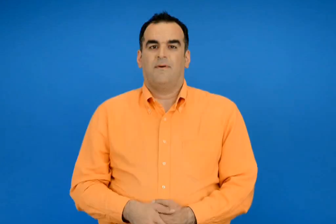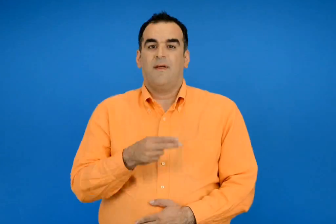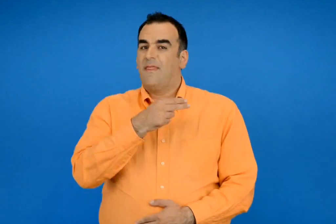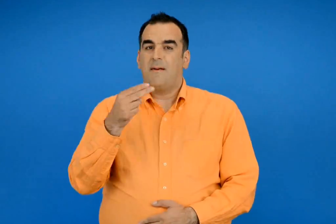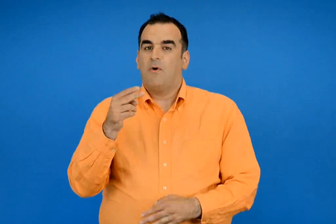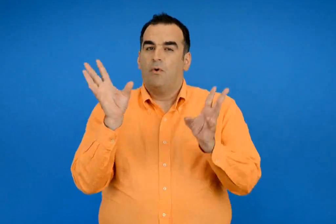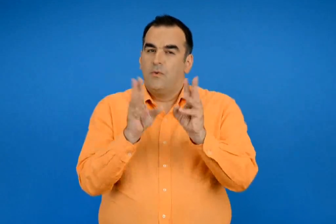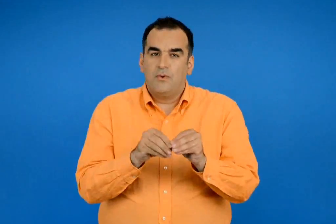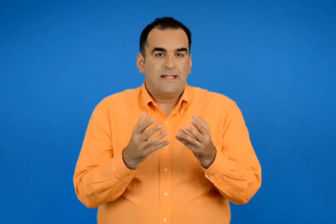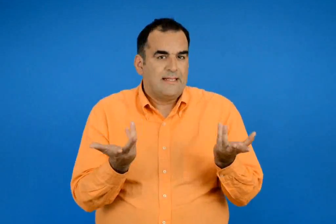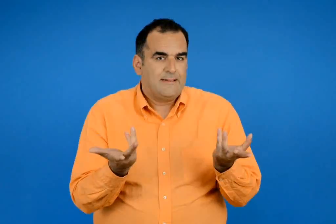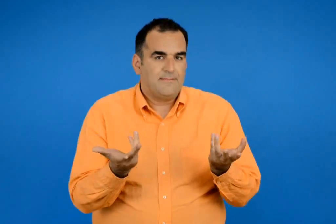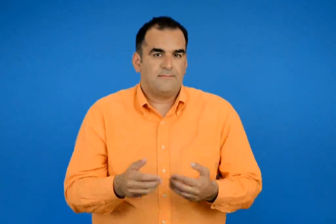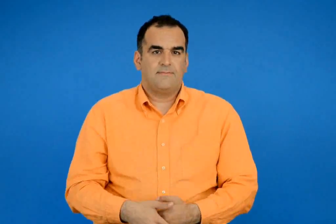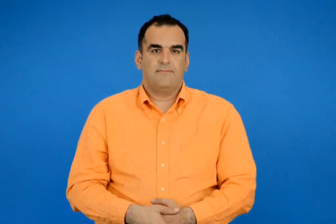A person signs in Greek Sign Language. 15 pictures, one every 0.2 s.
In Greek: ποιο είναι το περιεχόμενο τους ;
